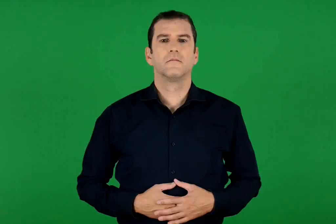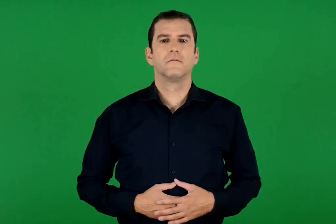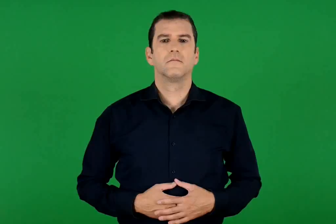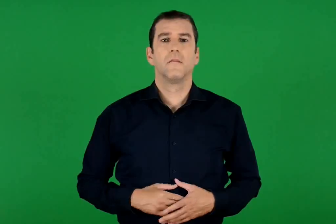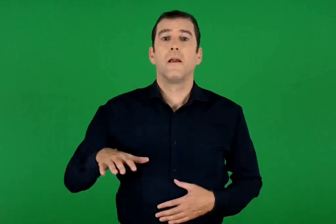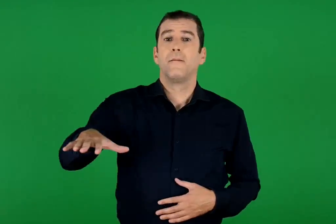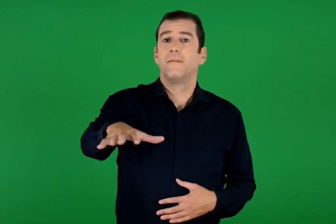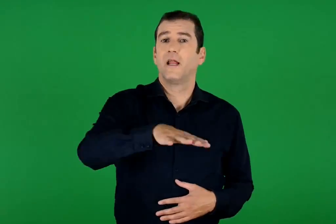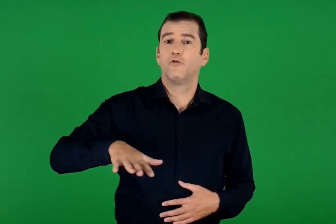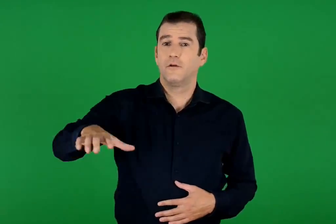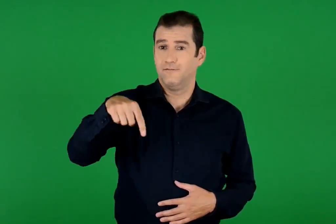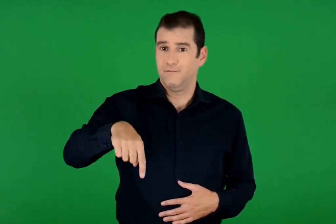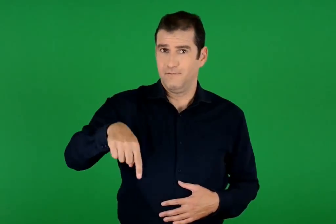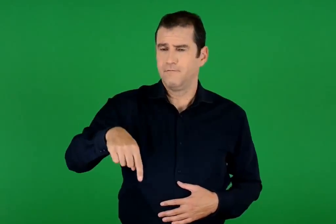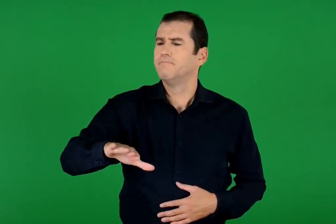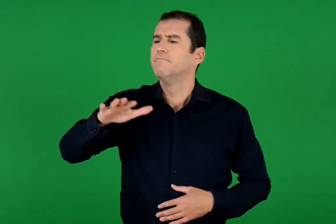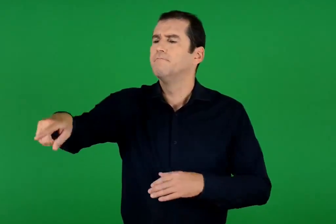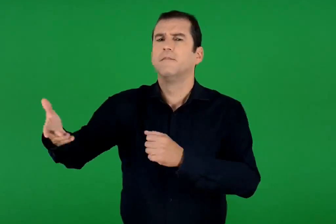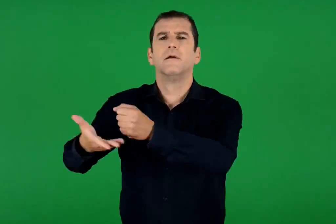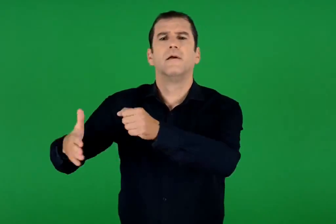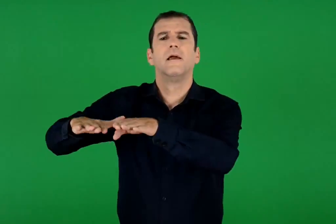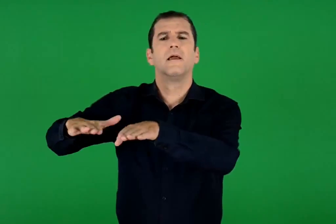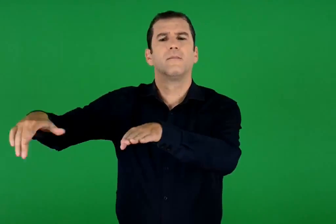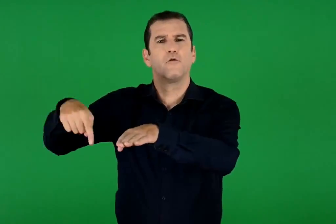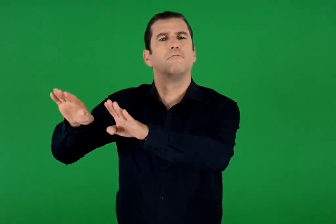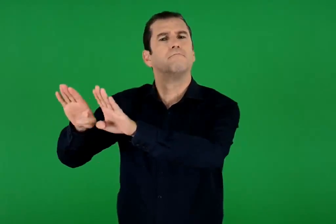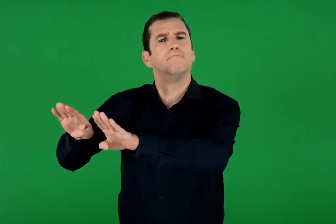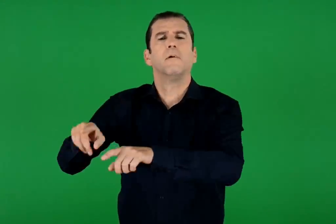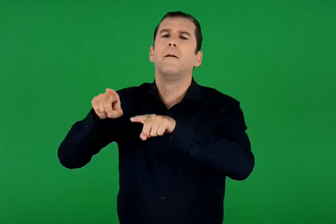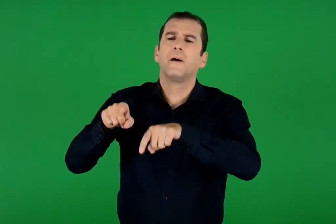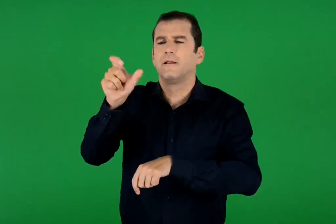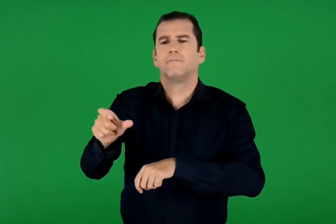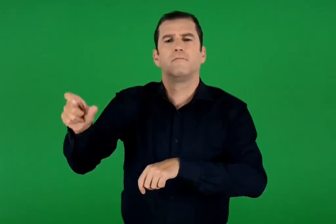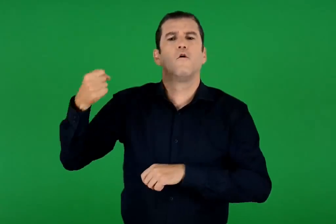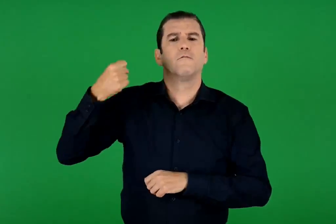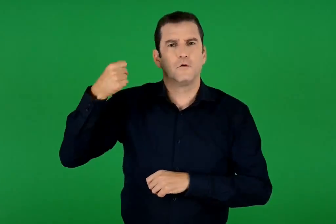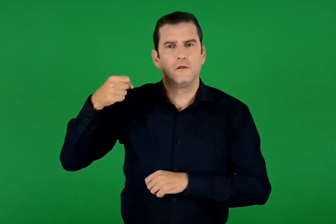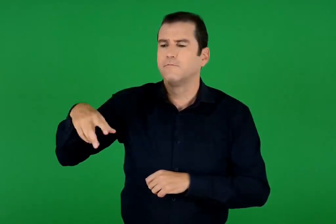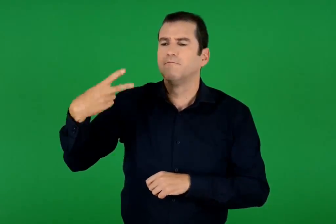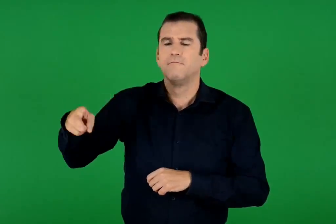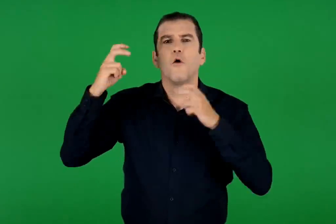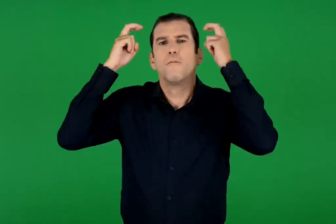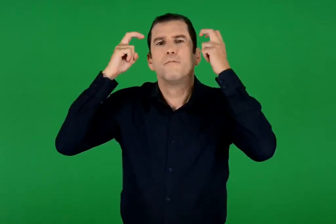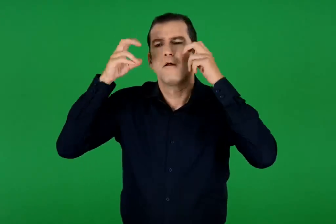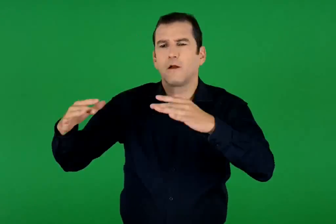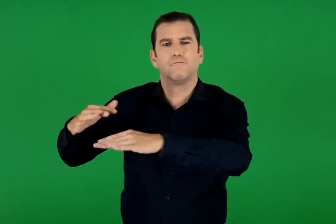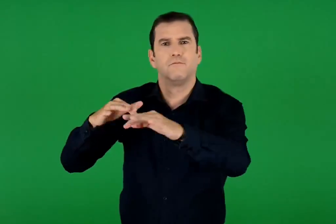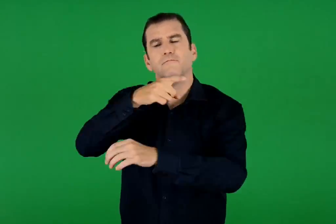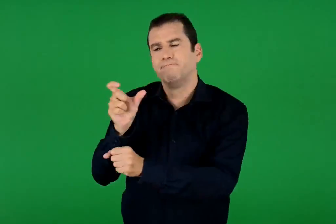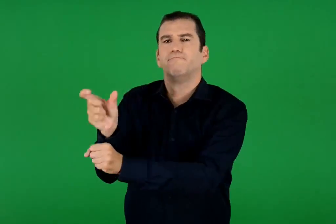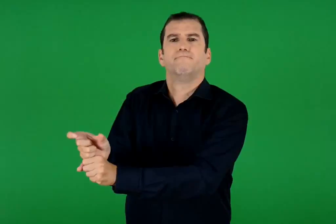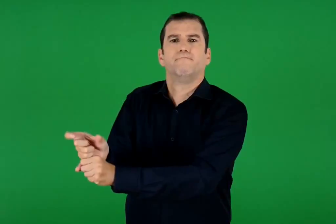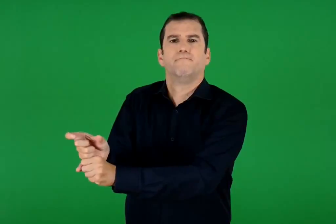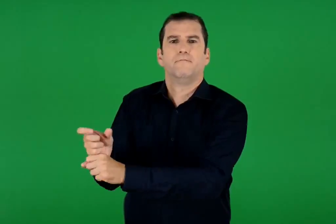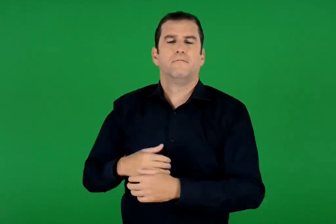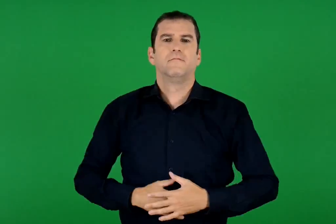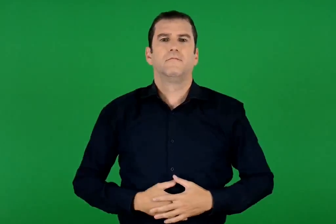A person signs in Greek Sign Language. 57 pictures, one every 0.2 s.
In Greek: στην περιοχή εκείνη υπήρχαν μερικοί βοσκοί , που έμεναν στην ύπαιθρο και φύλαγαν τα πρόβατά τους
